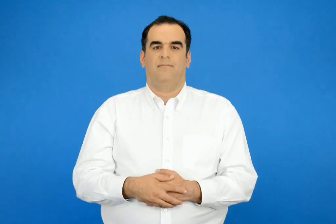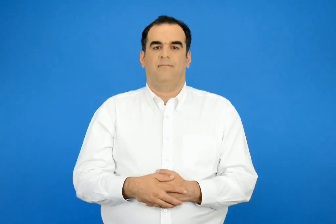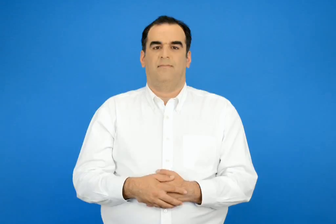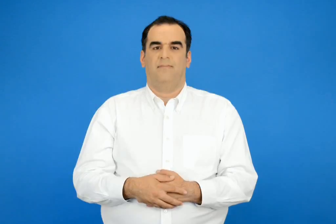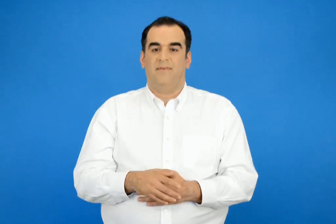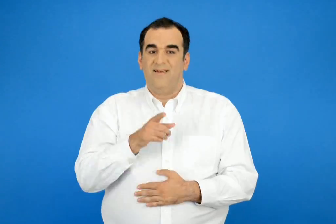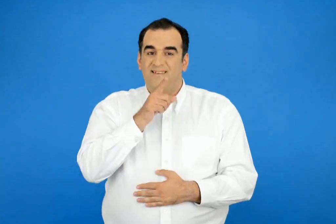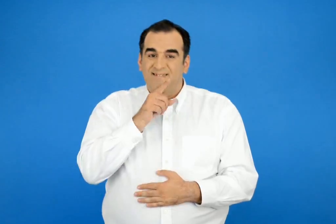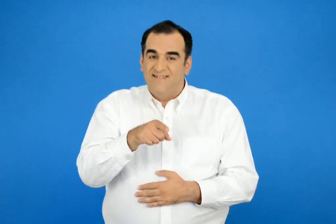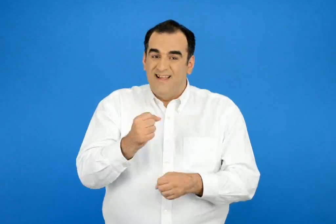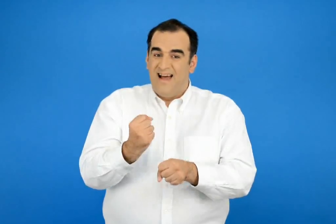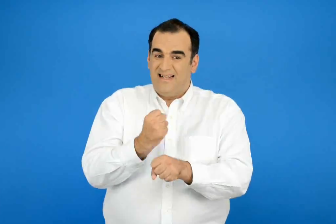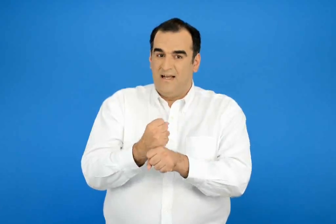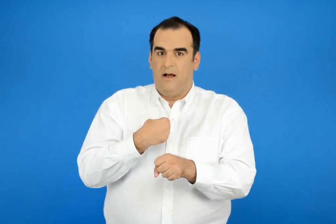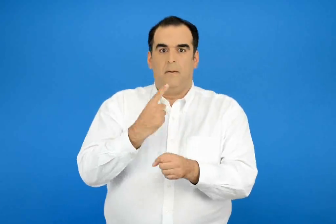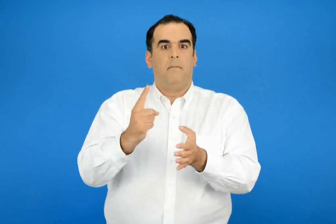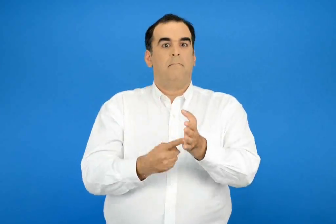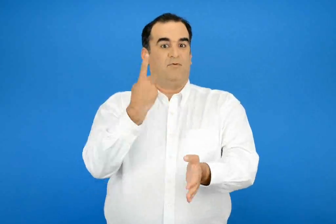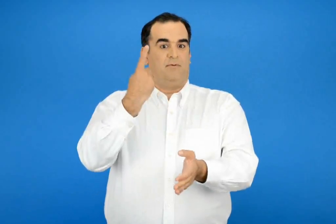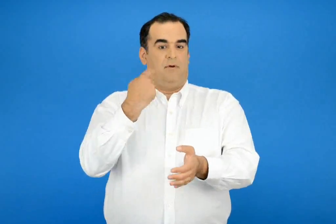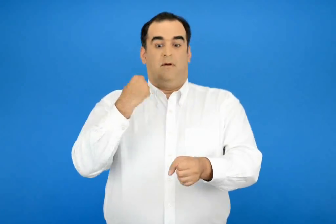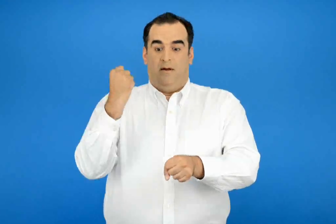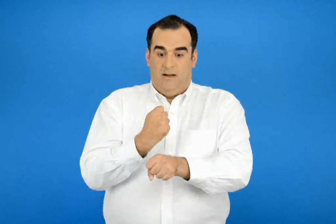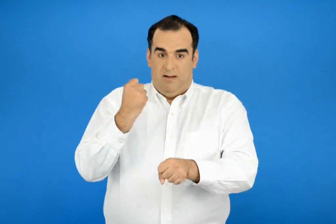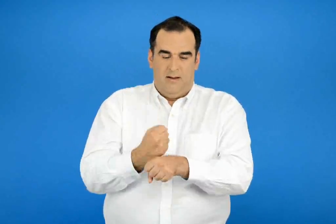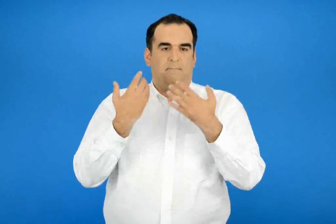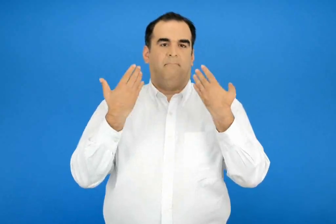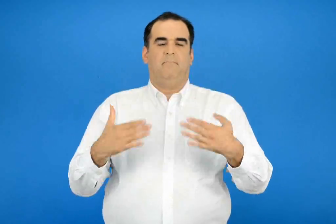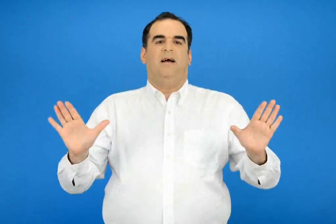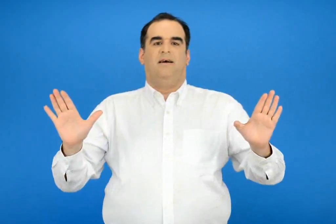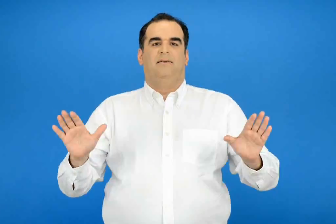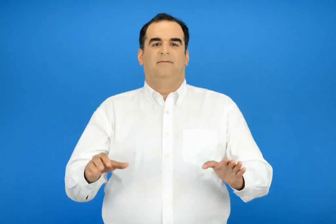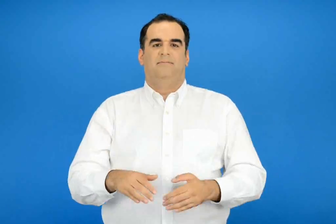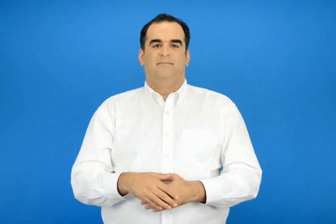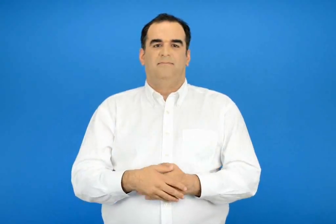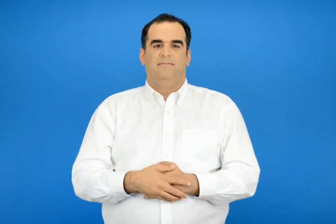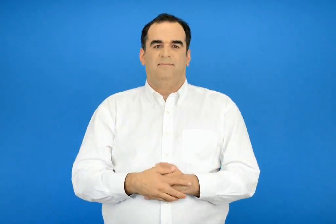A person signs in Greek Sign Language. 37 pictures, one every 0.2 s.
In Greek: έκανα μια φορά αυτή την εργασία και τέλειωσα
